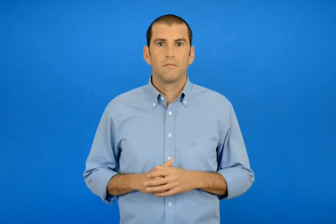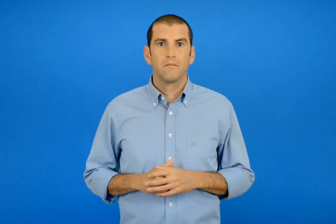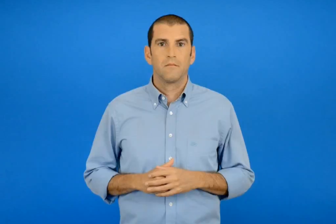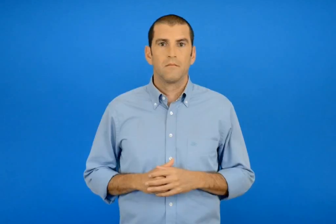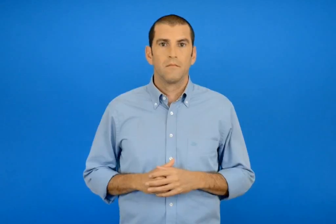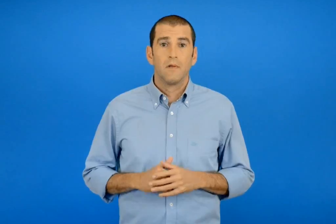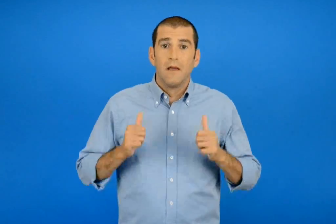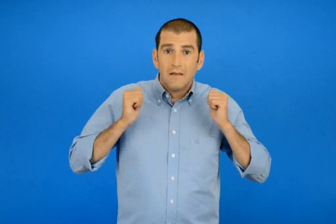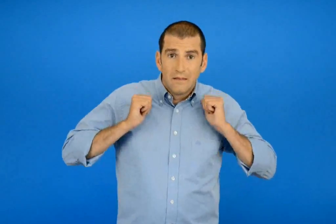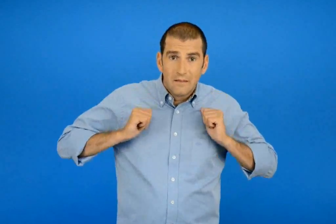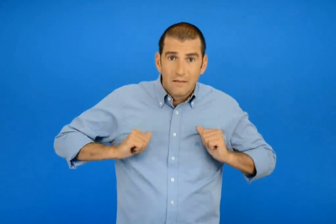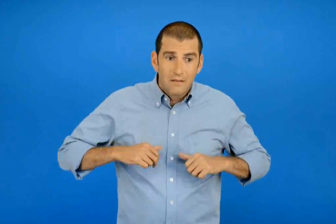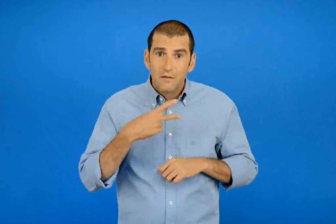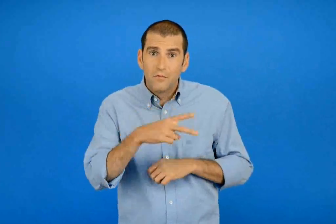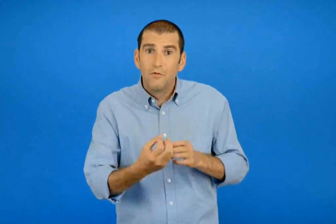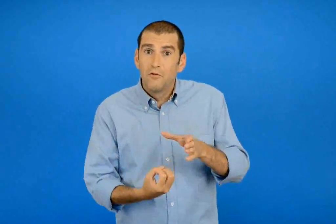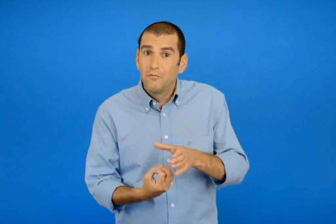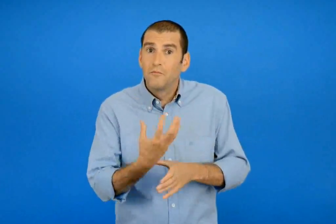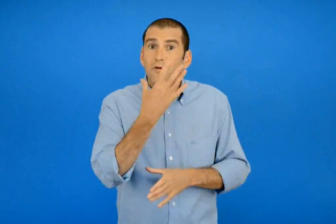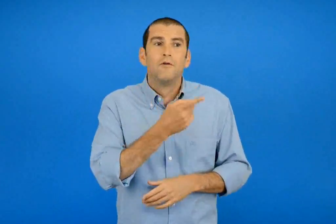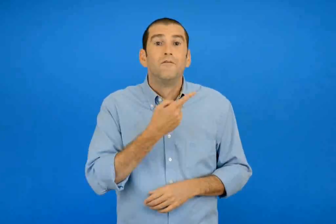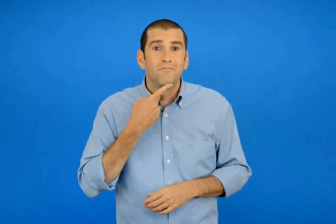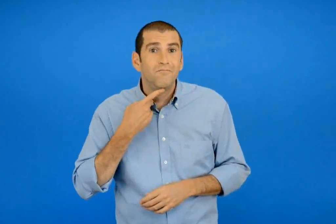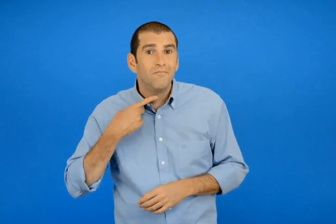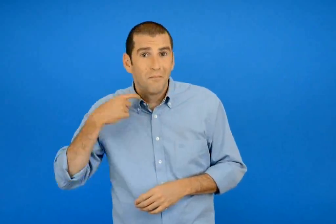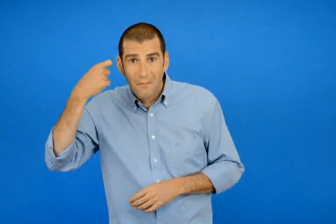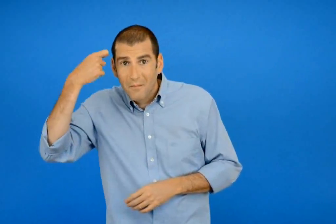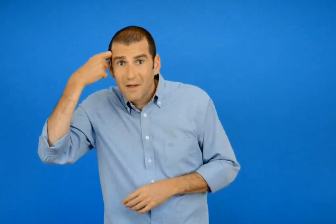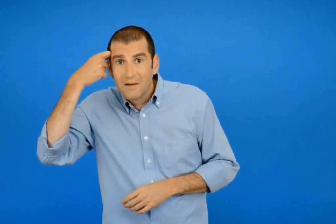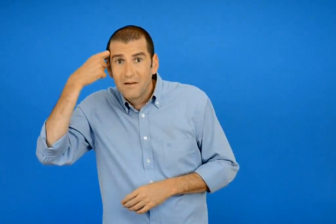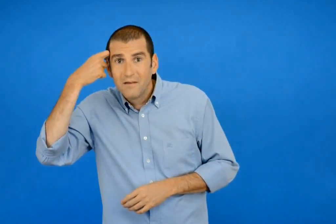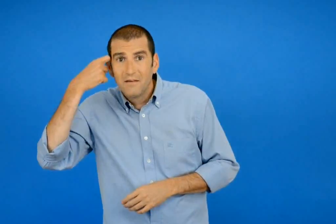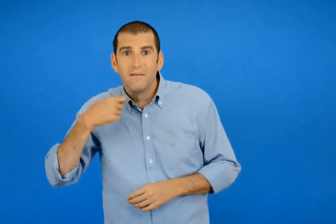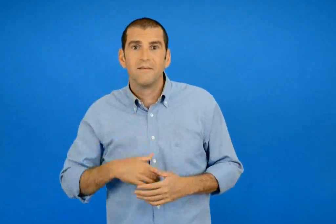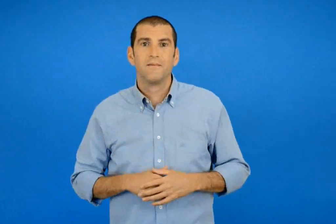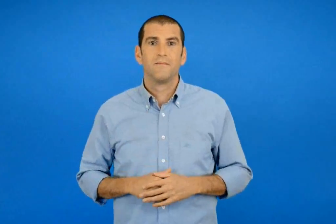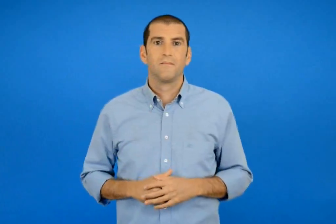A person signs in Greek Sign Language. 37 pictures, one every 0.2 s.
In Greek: σε αρέσει η καινούρια σου η τσάντα ;
